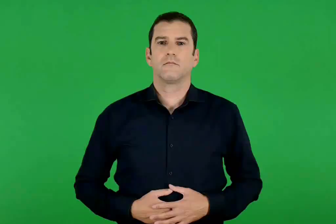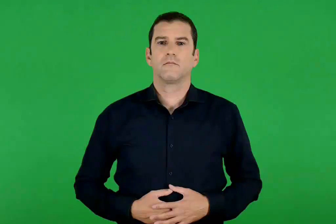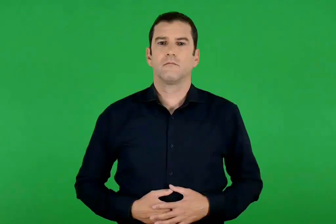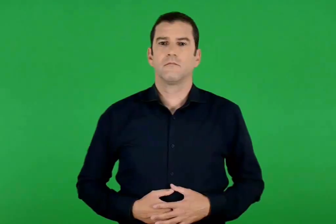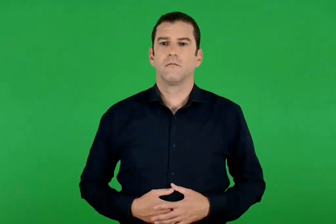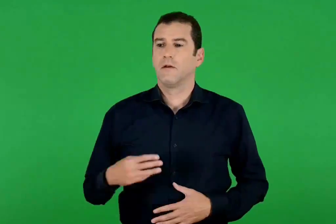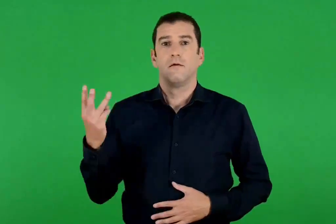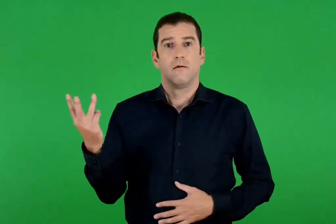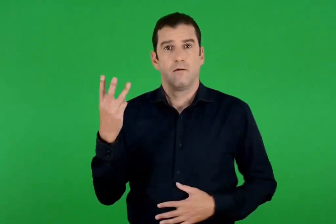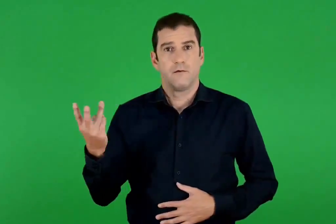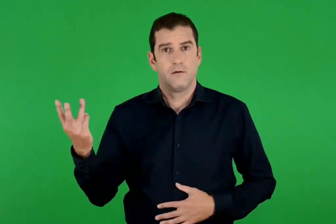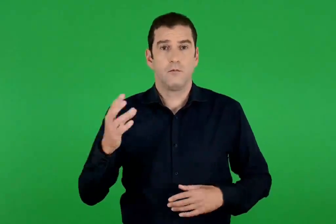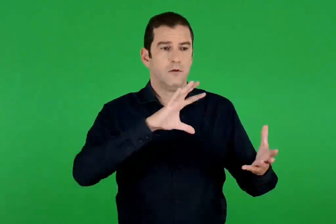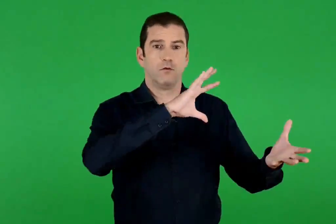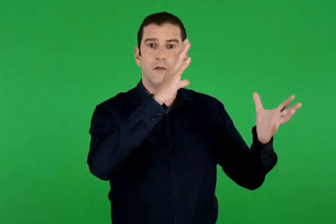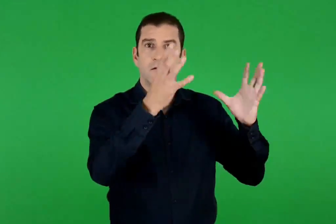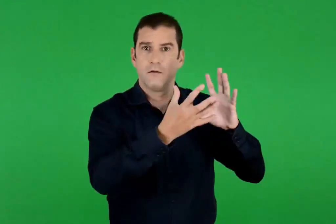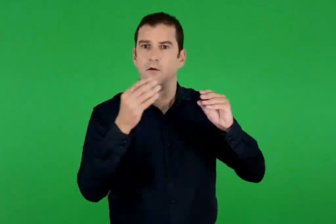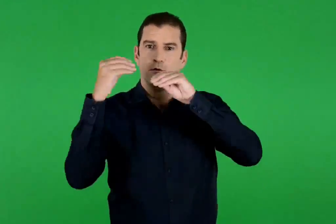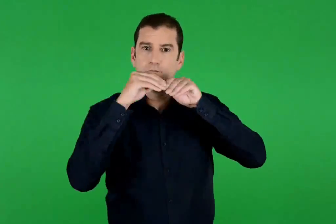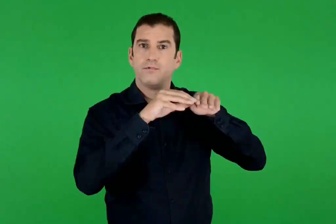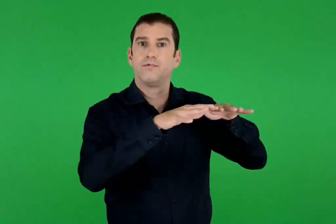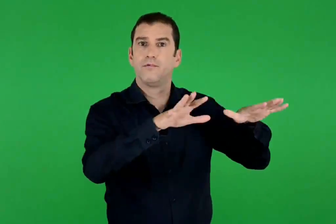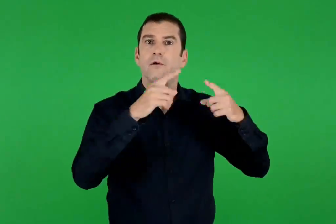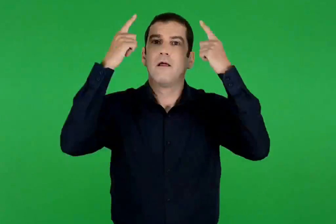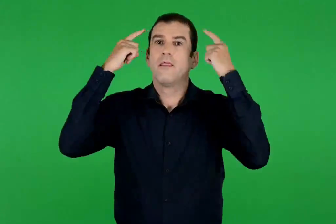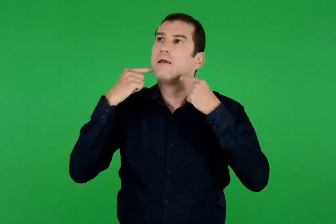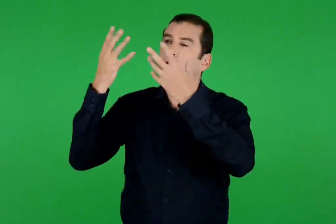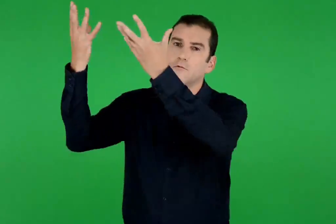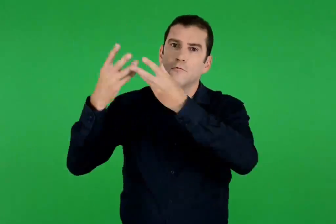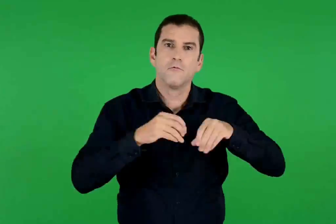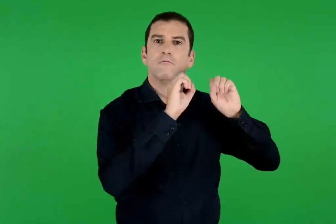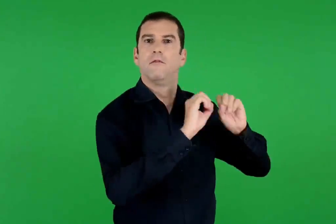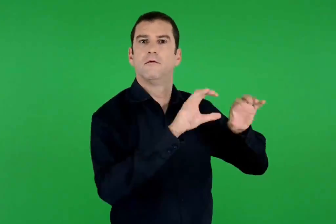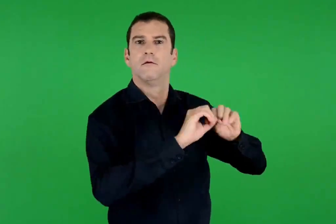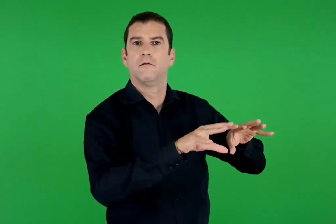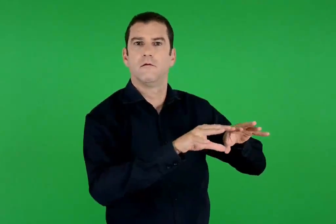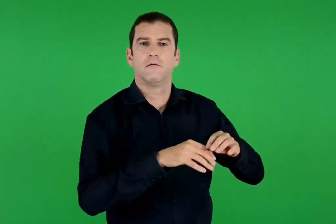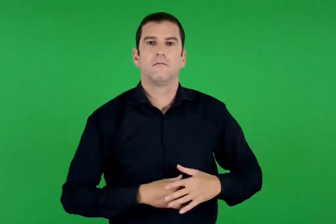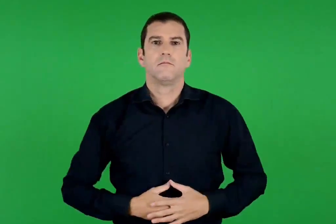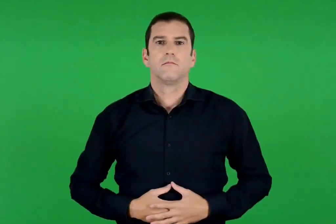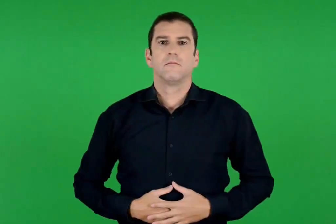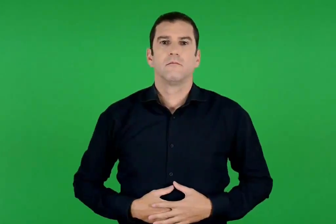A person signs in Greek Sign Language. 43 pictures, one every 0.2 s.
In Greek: αυτούς που φώτισαν την οικουμένη με τη θεϊκή διδασκαλία
